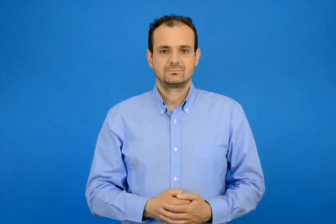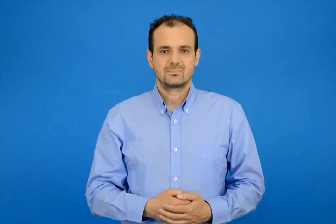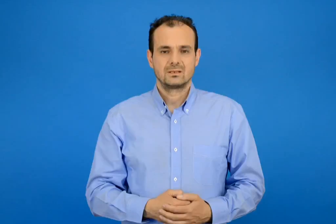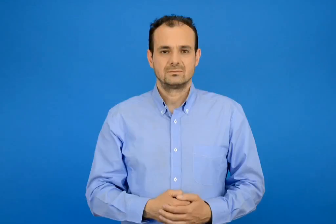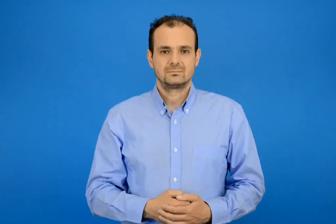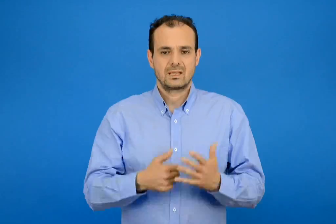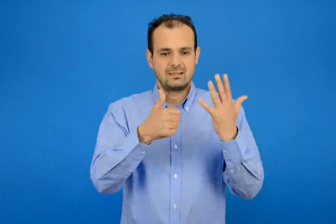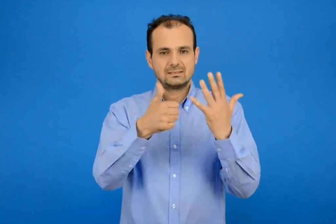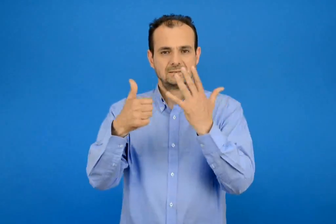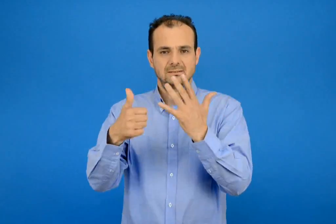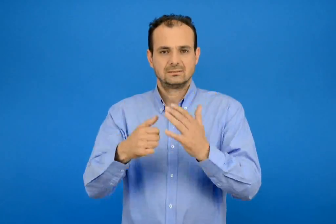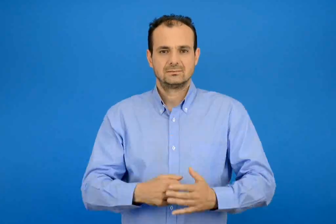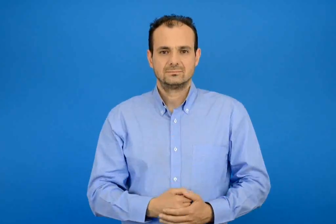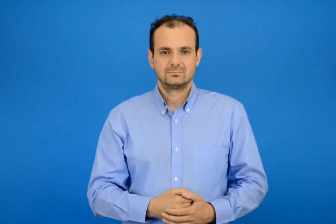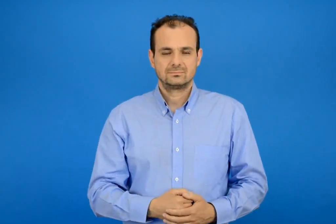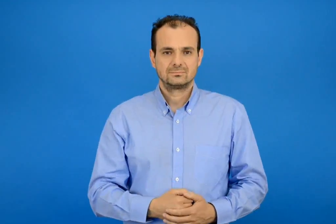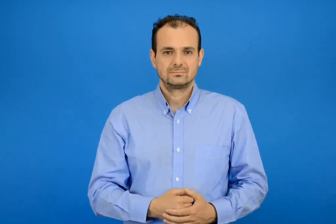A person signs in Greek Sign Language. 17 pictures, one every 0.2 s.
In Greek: εξήντα έξι
